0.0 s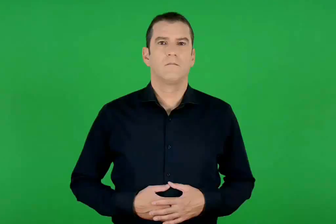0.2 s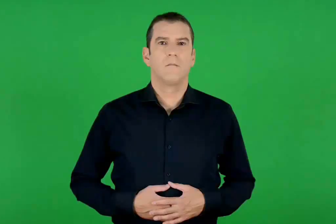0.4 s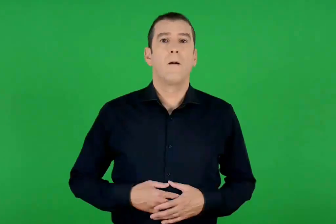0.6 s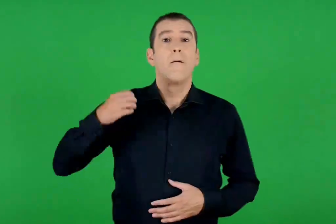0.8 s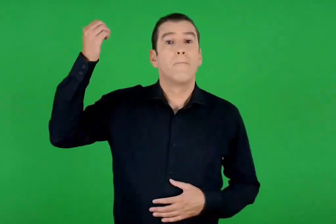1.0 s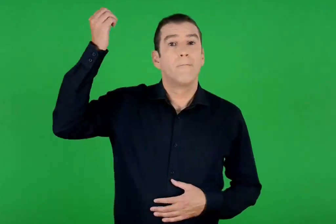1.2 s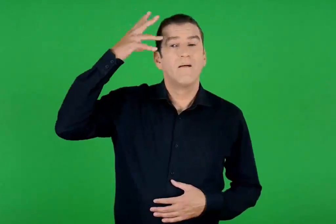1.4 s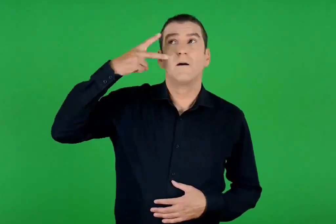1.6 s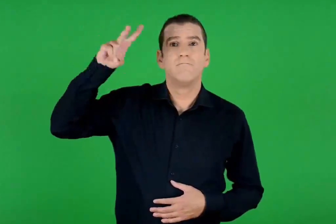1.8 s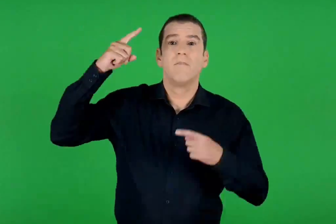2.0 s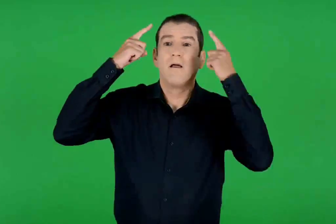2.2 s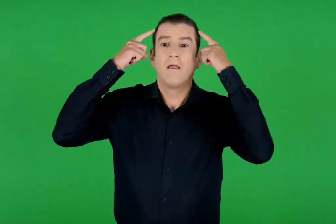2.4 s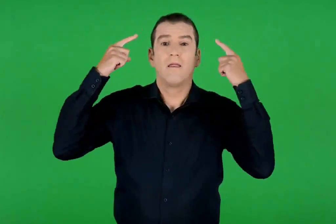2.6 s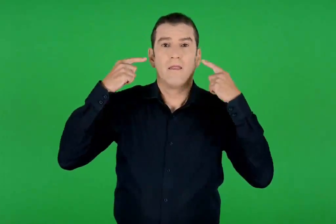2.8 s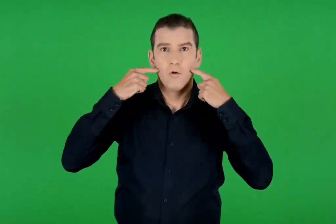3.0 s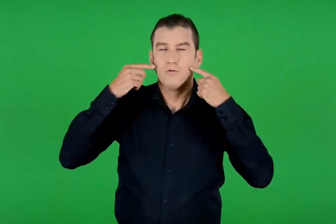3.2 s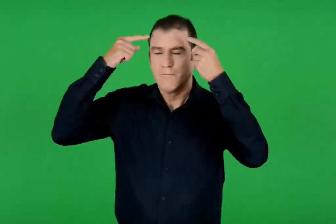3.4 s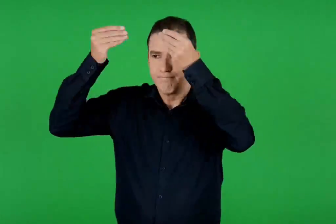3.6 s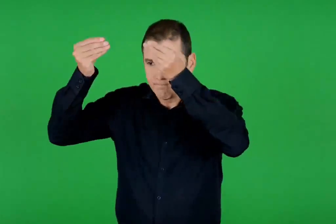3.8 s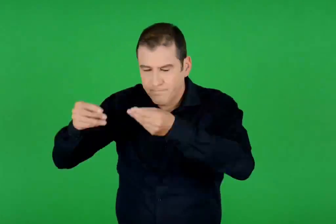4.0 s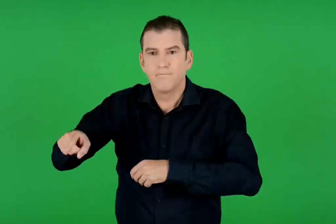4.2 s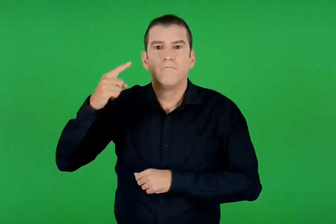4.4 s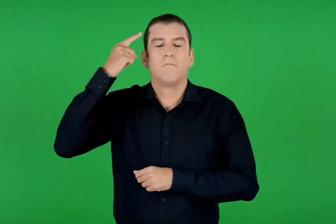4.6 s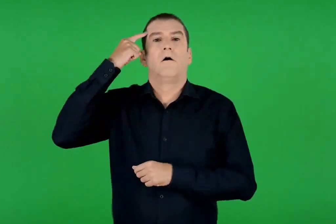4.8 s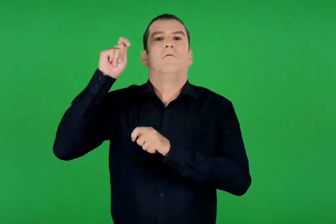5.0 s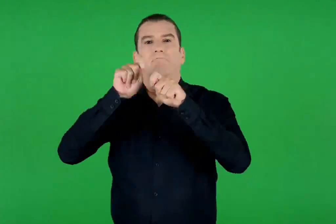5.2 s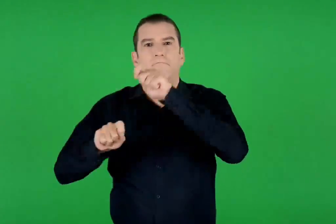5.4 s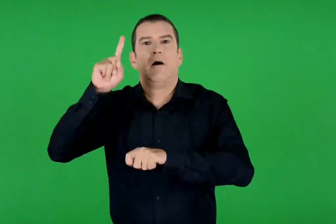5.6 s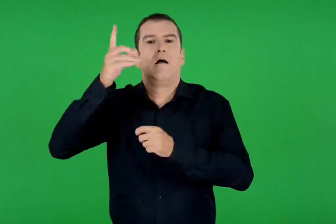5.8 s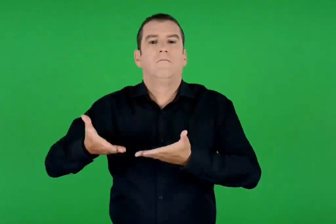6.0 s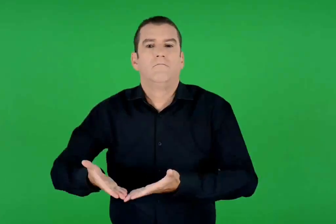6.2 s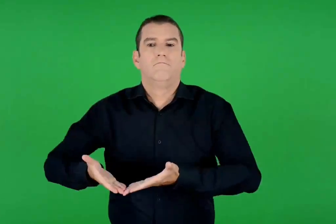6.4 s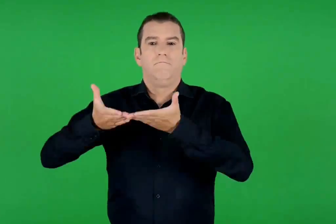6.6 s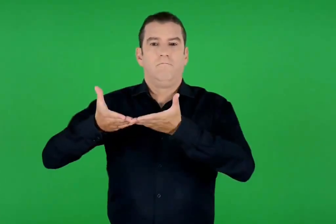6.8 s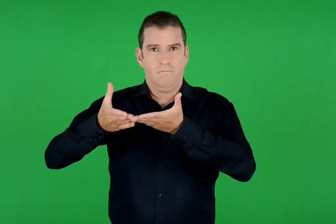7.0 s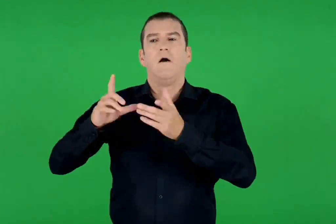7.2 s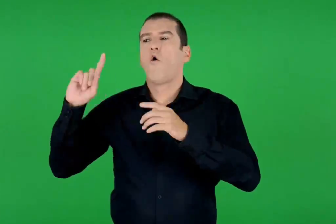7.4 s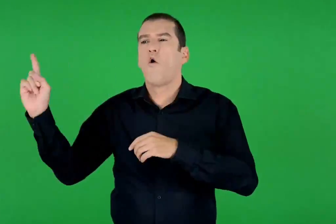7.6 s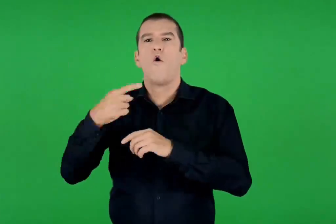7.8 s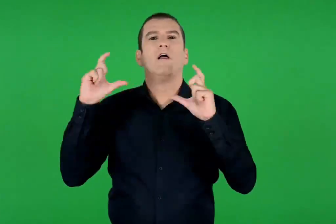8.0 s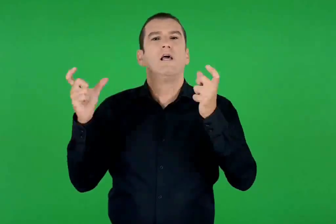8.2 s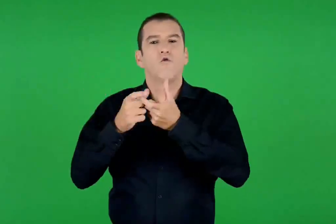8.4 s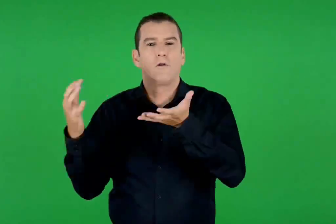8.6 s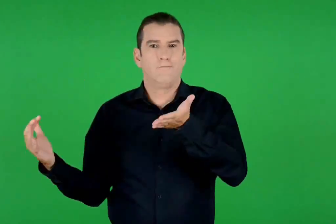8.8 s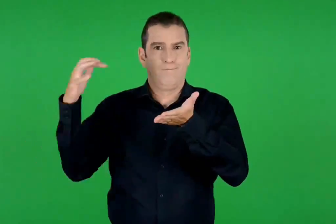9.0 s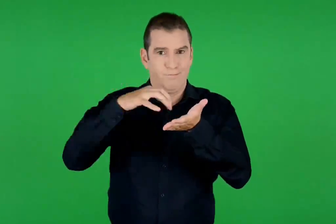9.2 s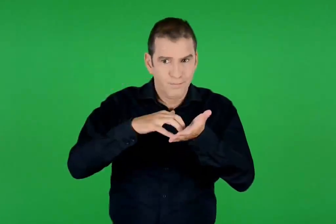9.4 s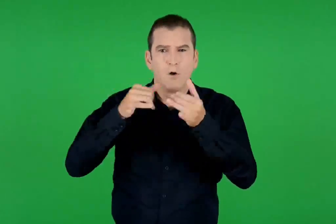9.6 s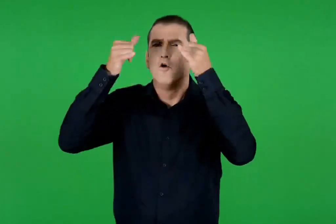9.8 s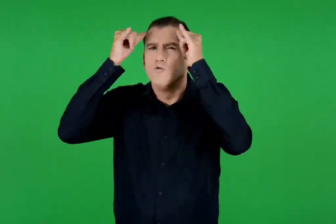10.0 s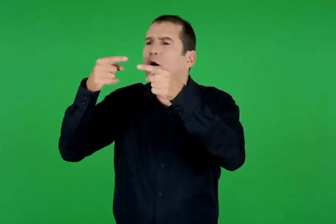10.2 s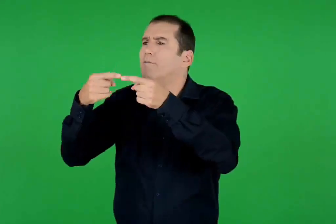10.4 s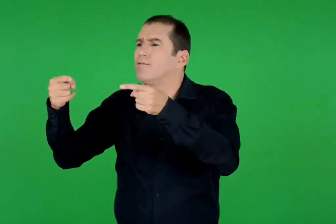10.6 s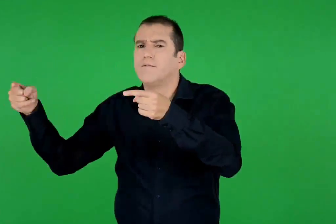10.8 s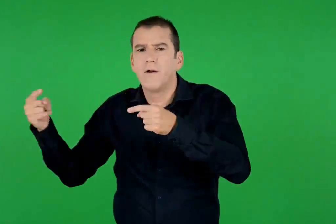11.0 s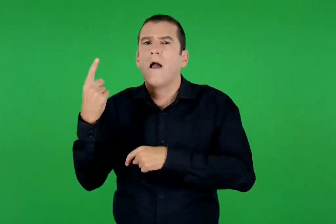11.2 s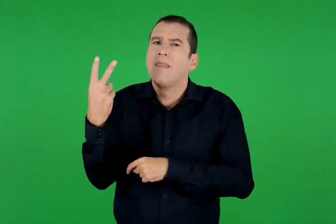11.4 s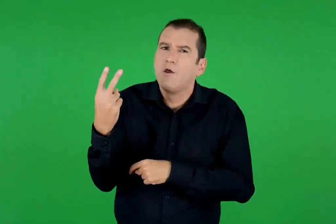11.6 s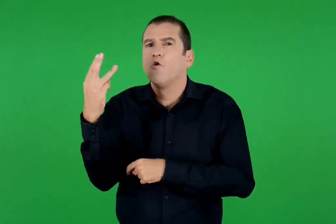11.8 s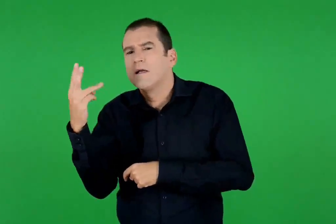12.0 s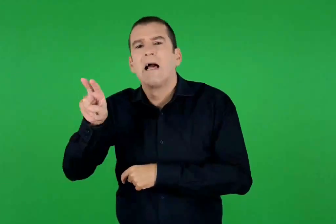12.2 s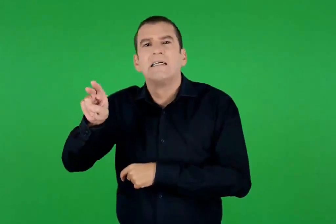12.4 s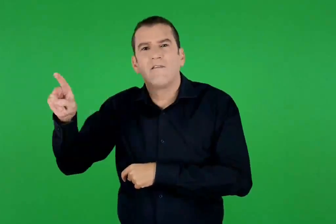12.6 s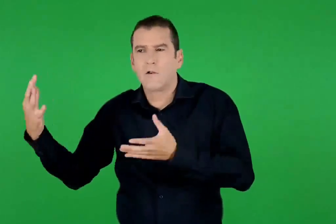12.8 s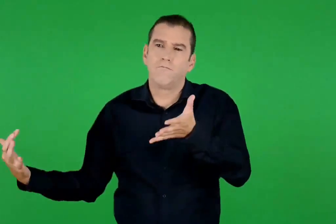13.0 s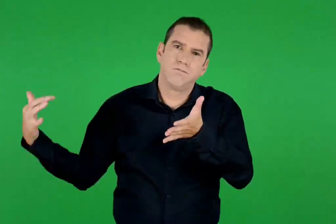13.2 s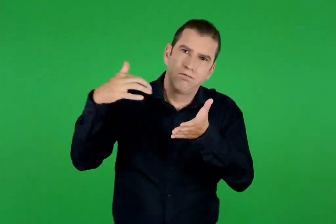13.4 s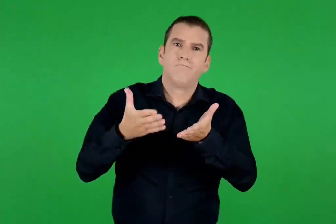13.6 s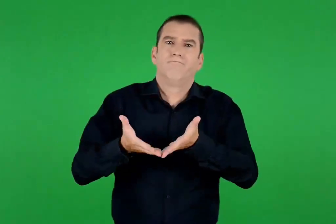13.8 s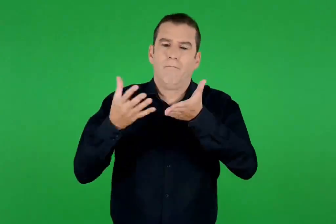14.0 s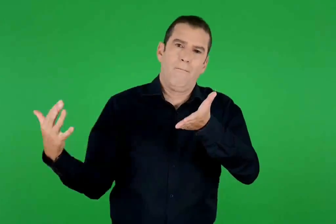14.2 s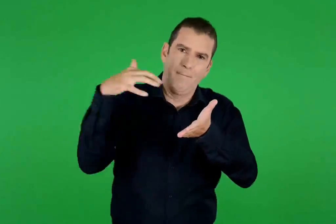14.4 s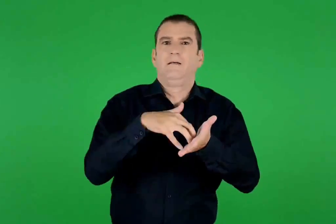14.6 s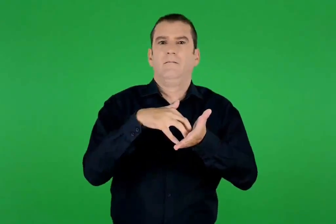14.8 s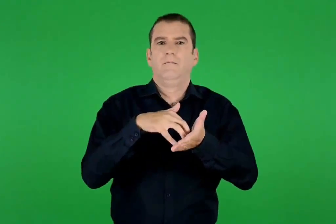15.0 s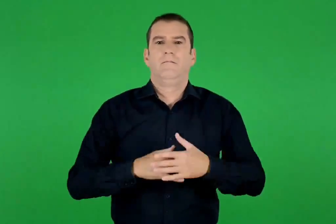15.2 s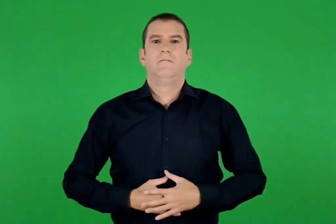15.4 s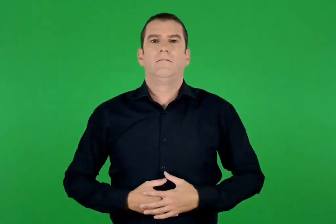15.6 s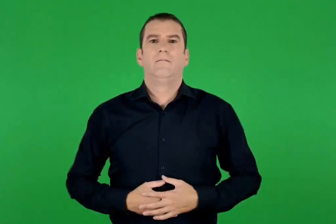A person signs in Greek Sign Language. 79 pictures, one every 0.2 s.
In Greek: το πνεύμα του θεού τον φώτισε να κατασκευάσει ένα σκάφος , την κιβωτό , να πάρει την οικογένειά του και δυο τρία ζευγάρια από κάθε ζώο και να κλειστούν μέσα
